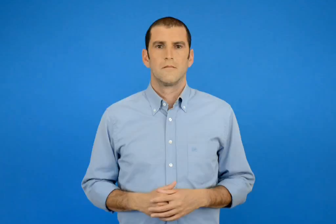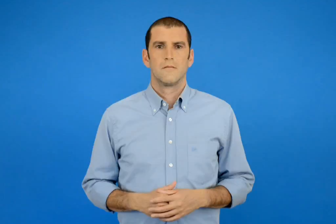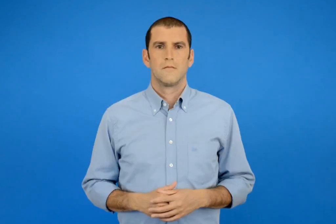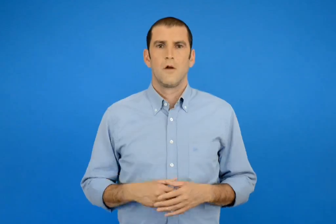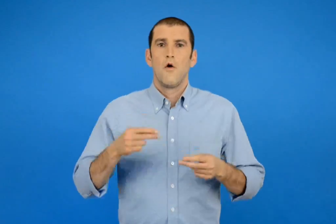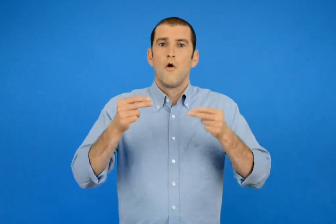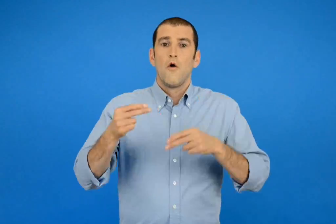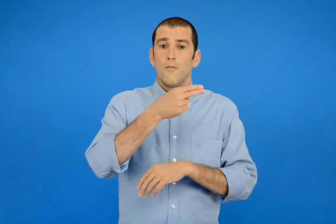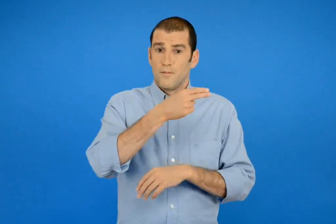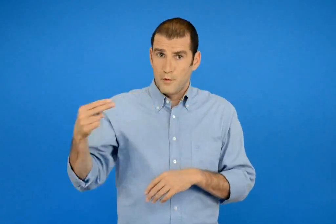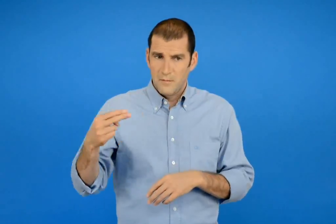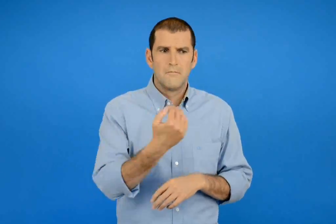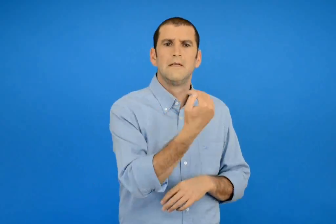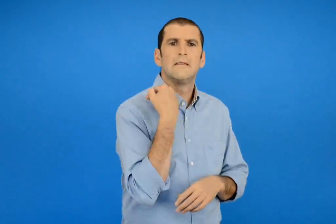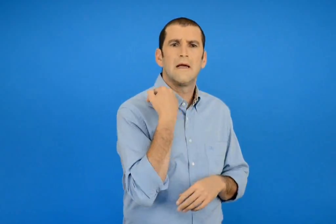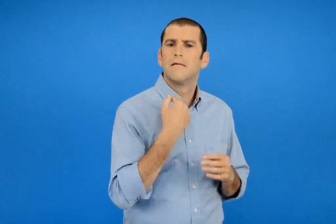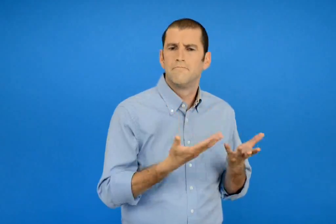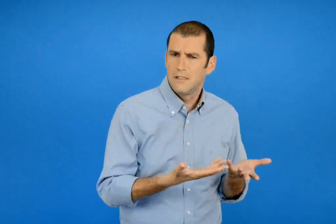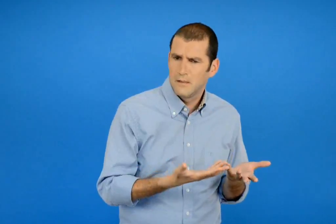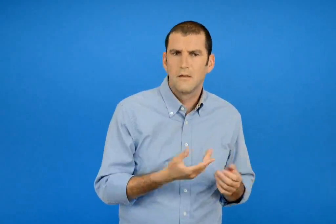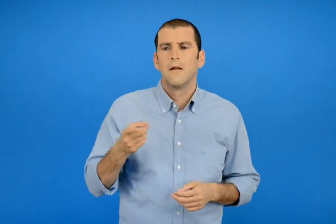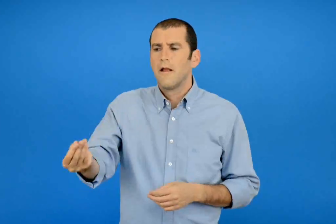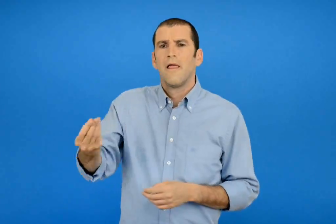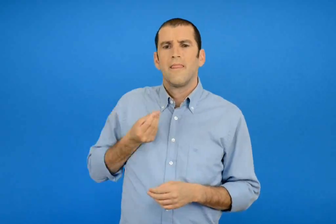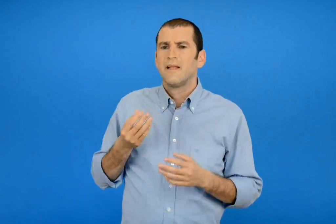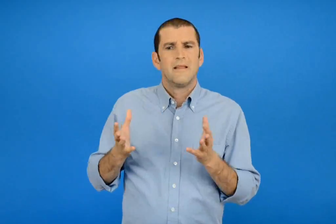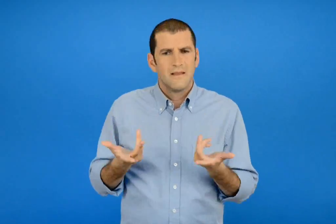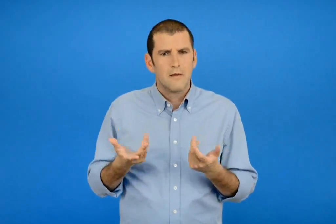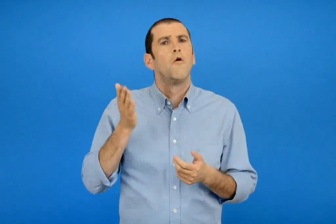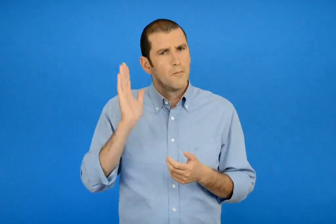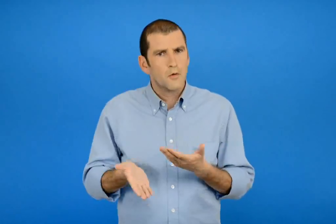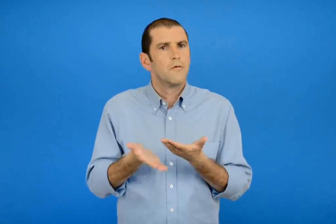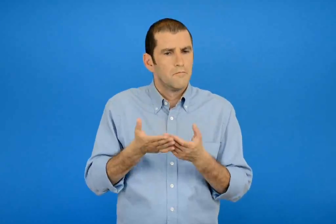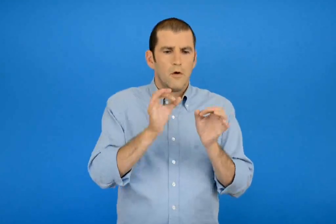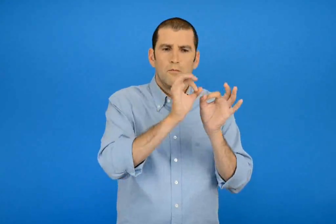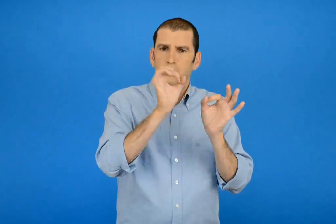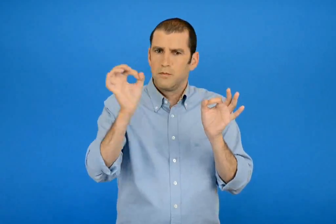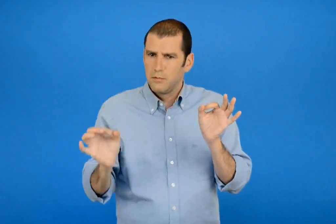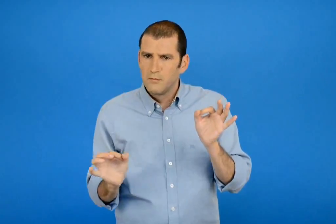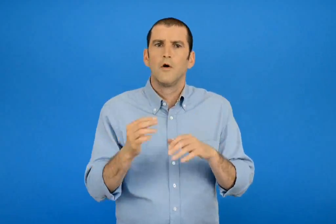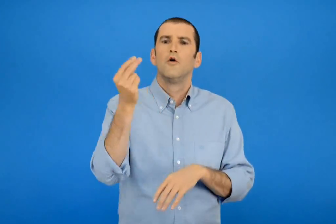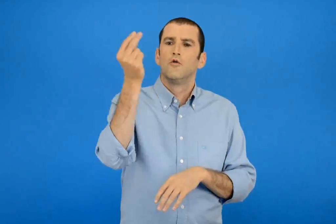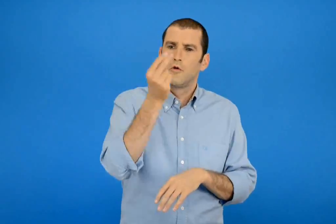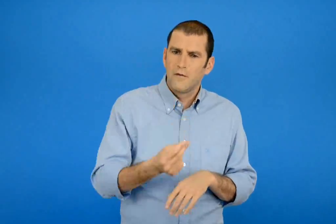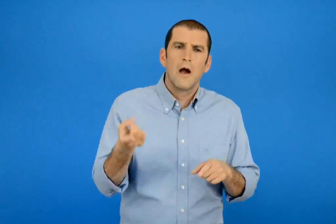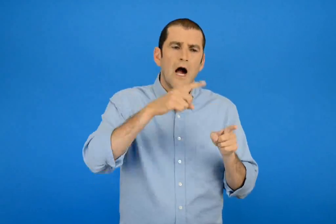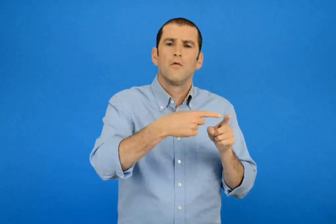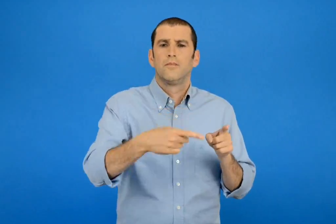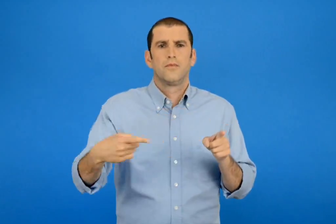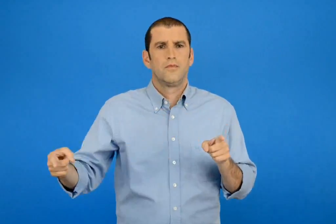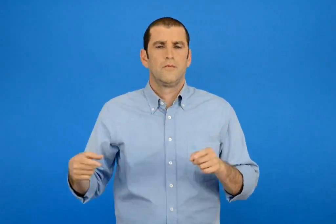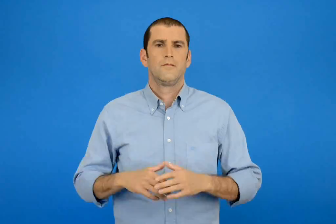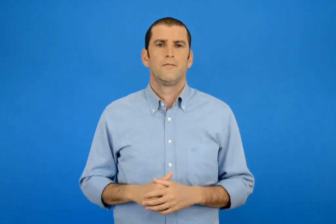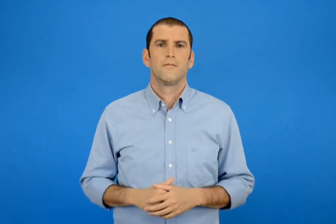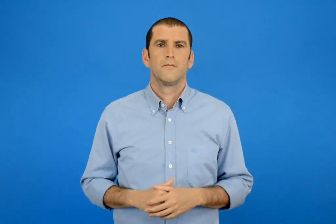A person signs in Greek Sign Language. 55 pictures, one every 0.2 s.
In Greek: χρησιμοποιούμε τη ζωγραφική χάντρες και οτιδήποτε άλλο μας βοηθάει να καταλάβουμε τι μας δίνει και τι μας ζητάει το πρόβλημα
